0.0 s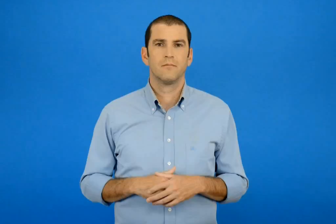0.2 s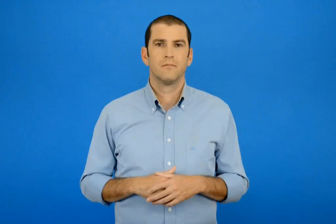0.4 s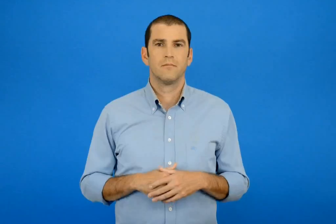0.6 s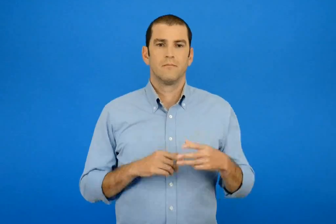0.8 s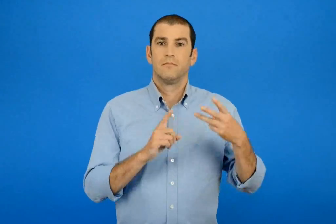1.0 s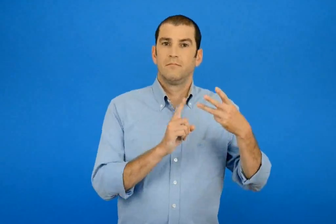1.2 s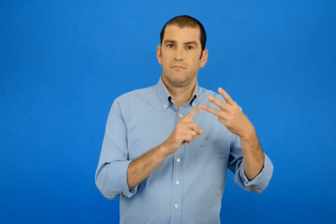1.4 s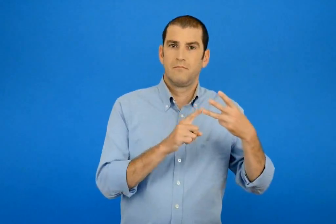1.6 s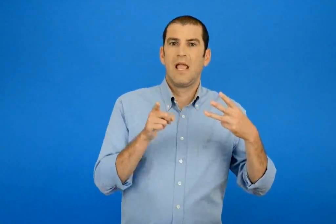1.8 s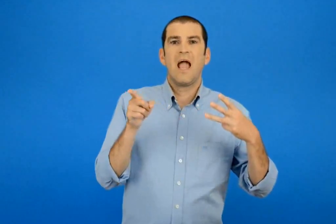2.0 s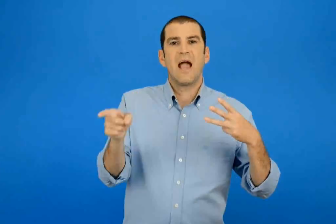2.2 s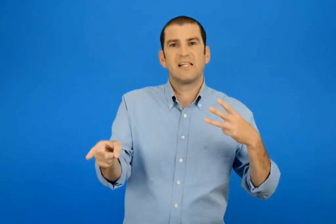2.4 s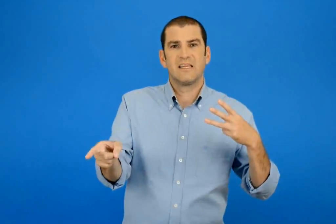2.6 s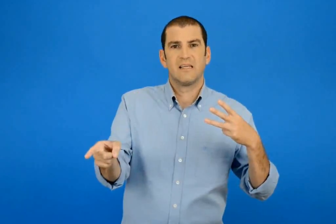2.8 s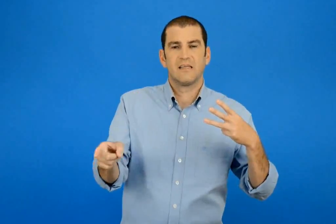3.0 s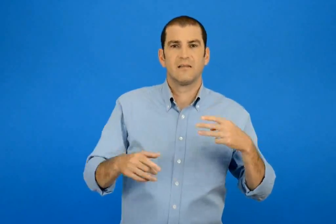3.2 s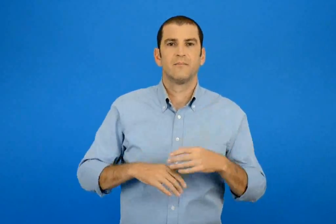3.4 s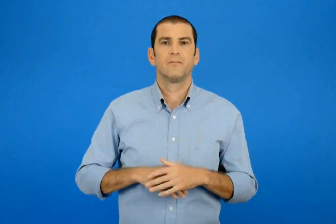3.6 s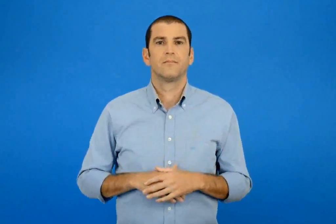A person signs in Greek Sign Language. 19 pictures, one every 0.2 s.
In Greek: αιτιατική
